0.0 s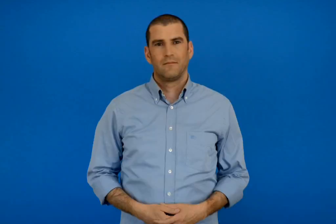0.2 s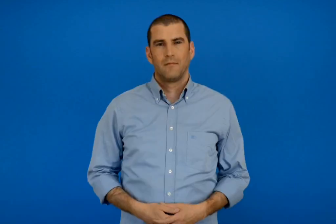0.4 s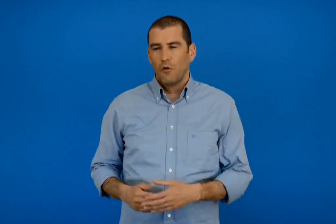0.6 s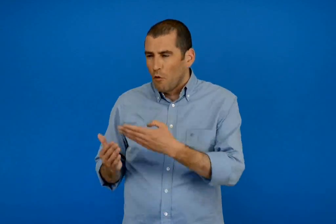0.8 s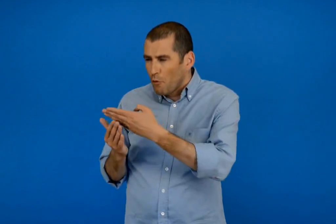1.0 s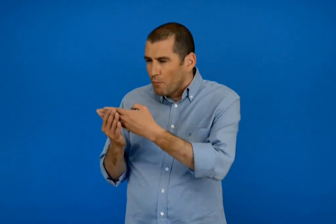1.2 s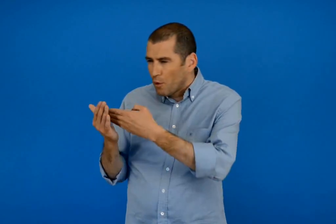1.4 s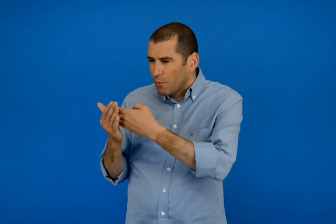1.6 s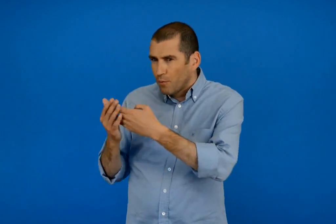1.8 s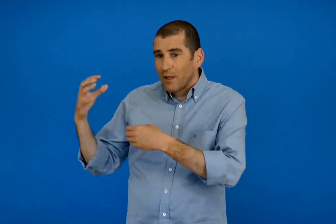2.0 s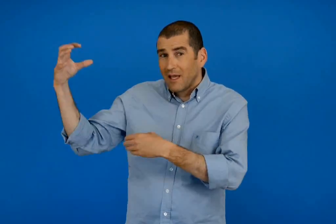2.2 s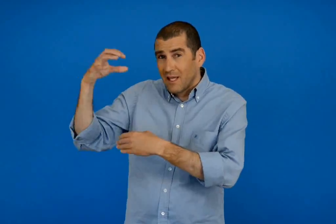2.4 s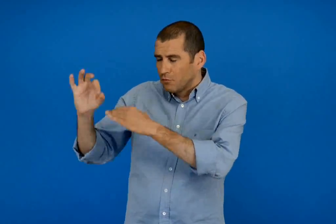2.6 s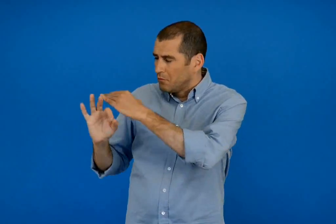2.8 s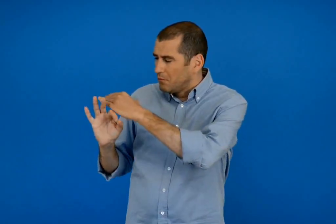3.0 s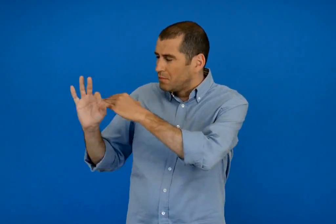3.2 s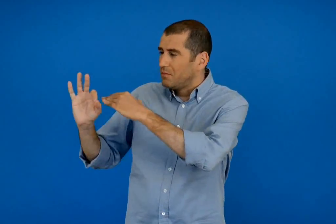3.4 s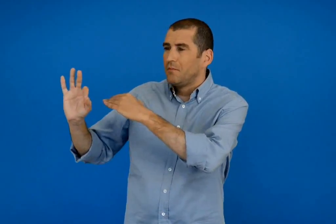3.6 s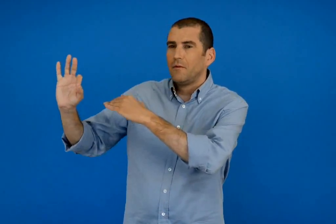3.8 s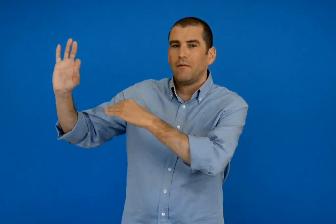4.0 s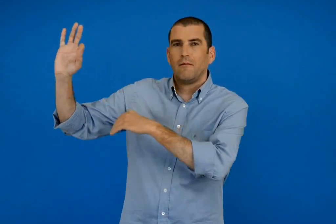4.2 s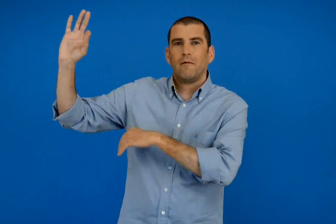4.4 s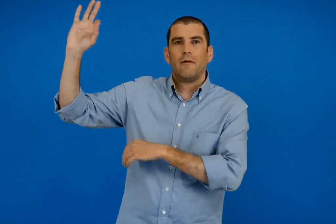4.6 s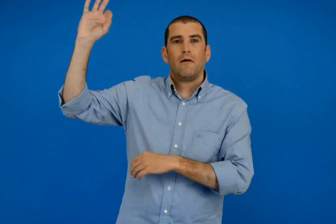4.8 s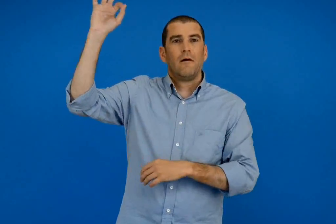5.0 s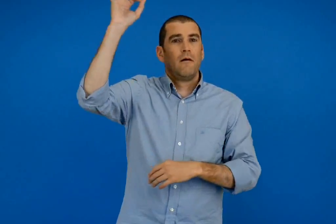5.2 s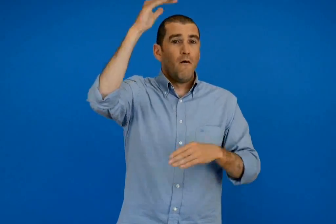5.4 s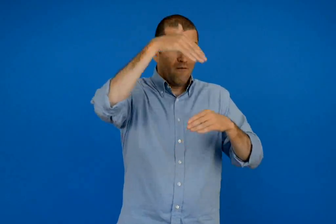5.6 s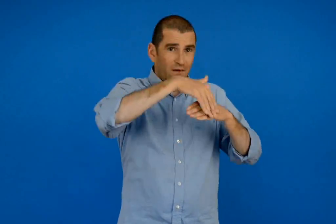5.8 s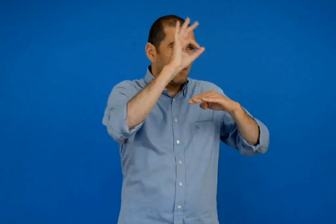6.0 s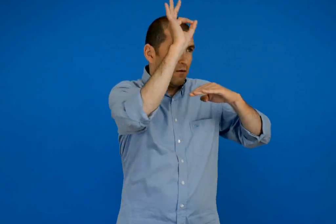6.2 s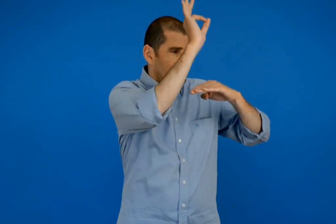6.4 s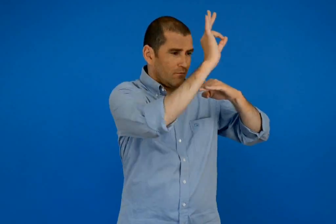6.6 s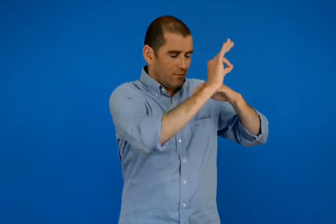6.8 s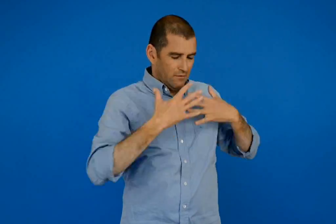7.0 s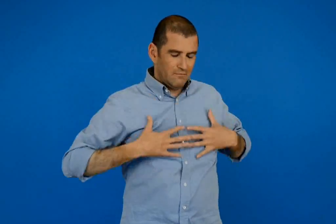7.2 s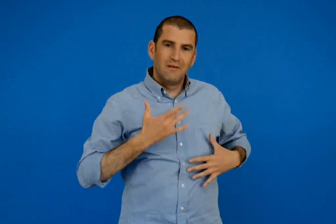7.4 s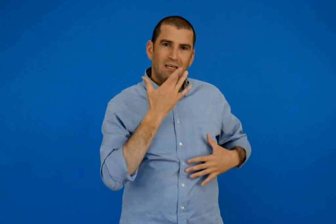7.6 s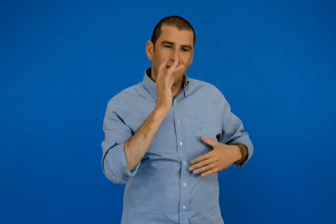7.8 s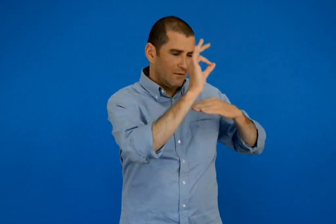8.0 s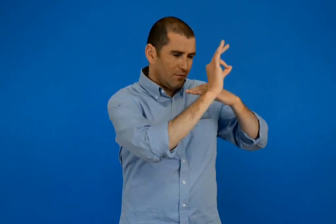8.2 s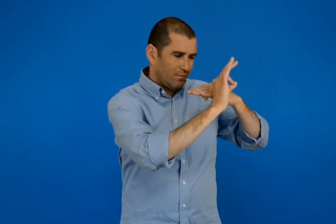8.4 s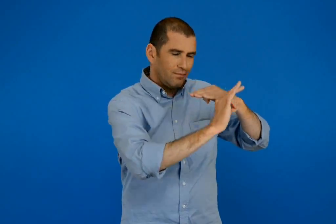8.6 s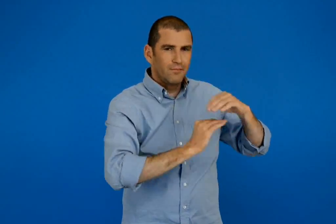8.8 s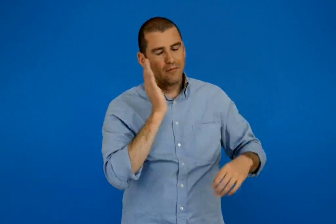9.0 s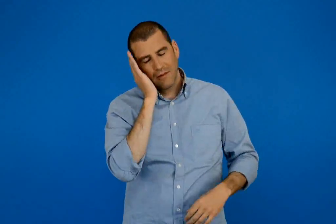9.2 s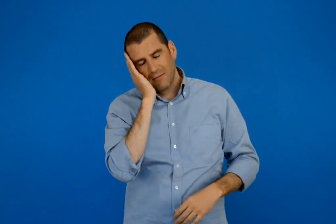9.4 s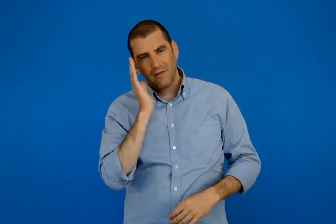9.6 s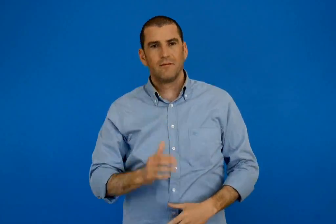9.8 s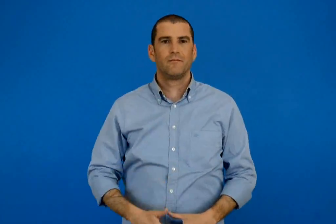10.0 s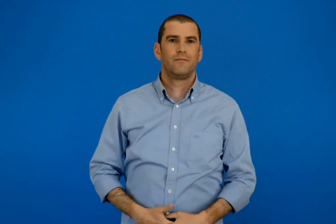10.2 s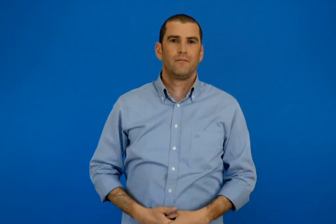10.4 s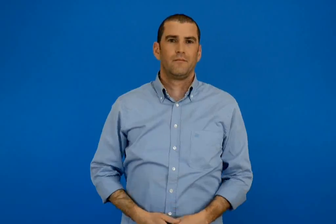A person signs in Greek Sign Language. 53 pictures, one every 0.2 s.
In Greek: πρωί πρωί ο ήλιος βγαίνει από την ανατολή το βραδύ κατεβαίνει με ολόχρυση στολή να κοιμηθεί στη δύση
